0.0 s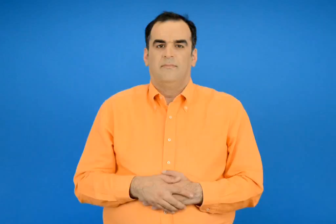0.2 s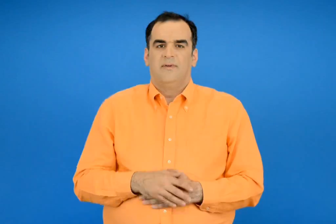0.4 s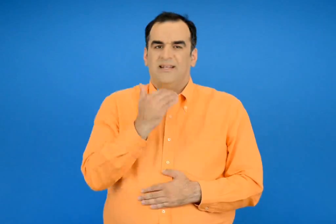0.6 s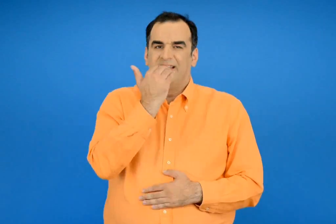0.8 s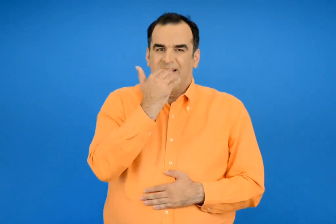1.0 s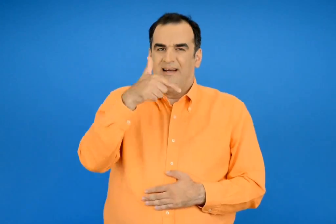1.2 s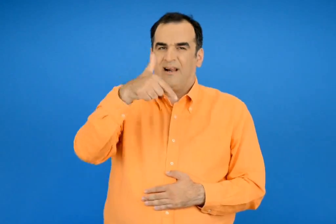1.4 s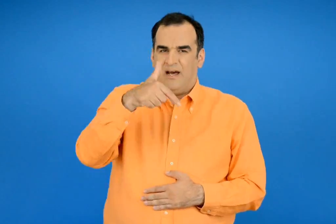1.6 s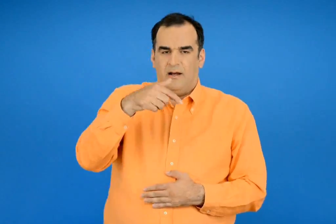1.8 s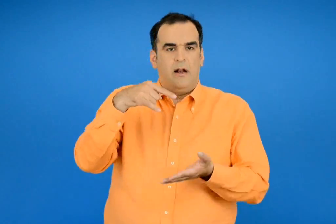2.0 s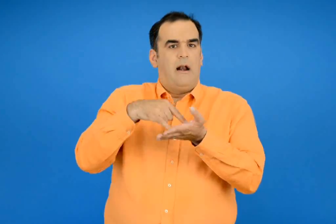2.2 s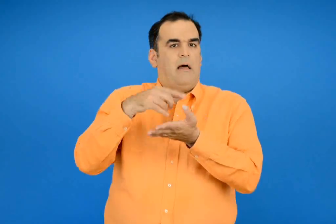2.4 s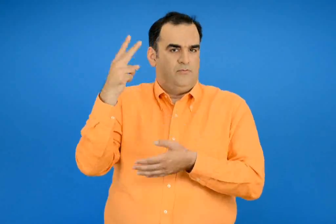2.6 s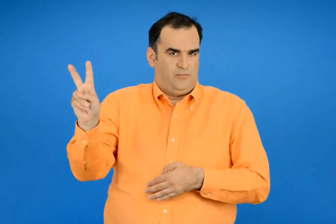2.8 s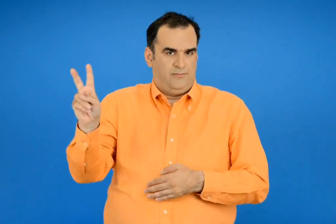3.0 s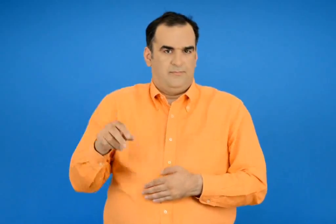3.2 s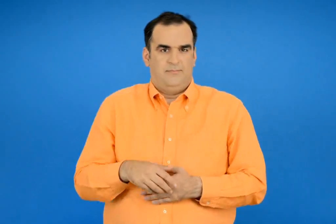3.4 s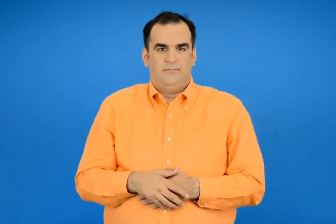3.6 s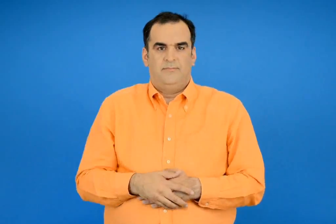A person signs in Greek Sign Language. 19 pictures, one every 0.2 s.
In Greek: γραβιέρα νάξου
